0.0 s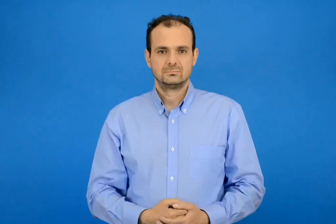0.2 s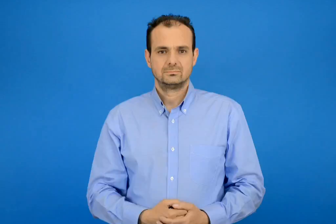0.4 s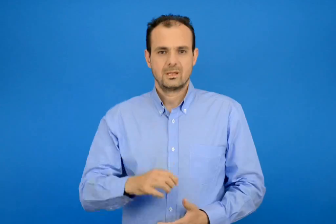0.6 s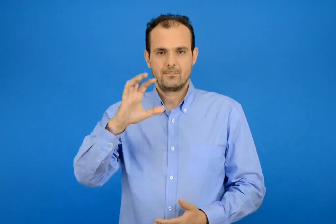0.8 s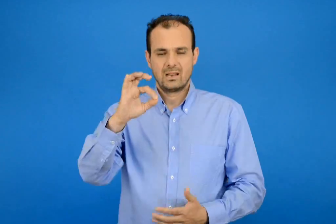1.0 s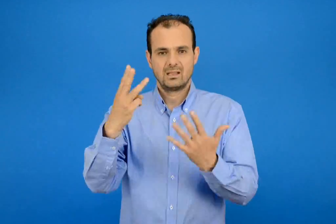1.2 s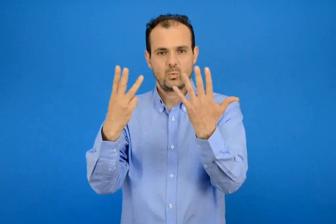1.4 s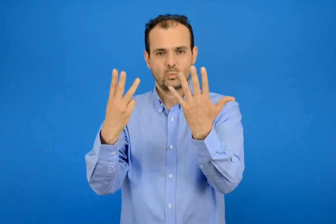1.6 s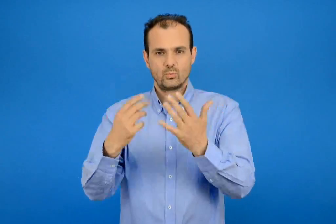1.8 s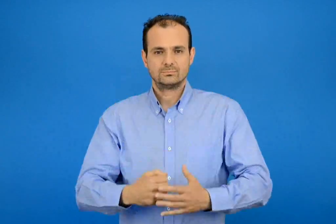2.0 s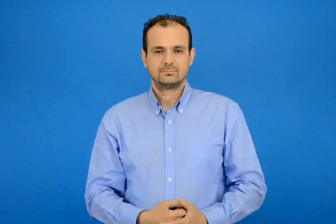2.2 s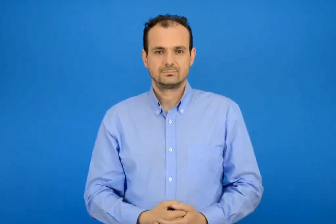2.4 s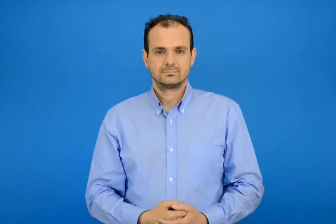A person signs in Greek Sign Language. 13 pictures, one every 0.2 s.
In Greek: πενήντα οχτώ
